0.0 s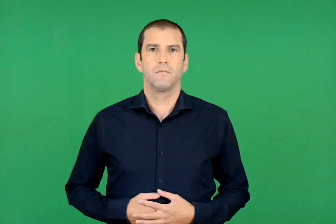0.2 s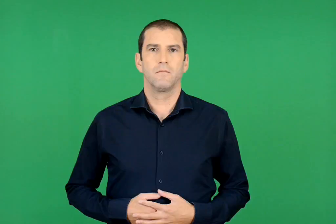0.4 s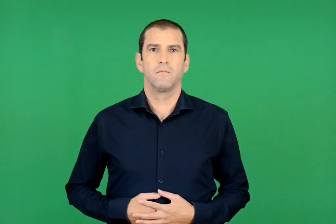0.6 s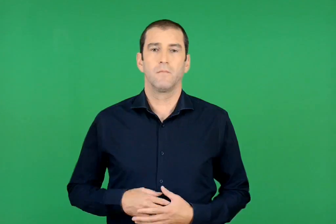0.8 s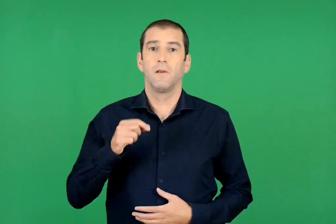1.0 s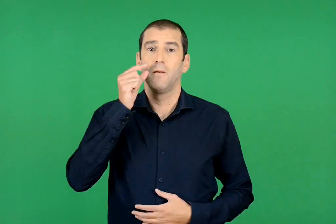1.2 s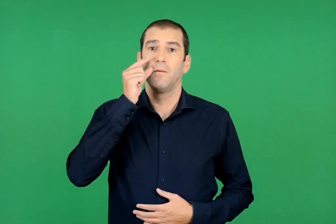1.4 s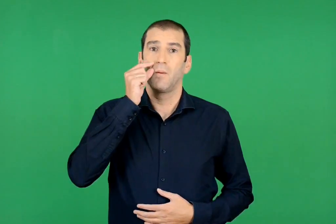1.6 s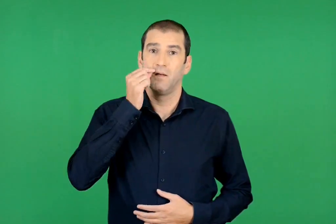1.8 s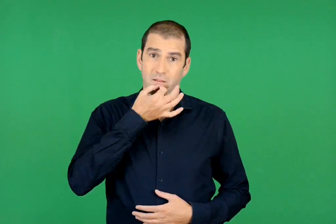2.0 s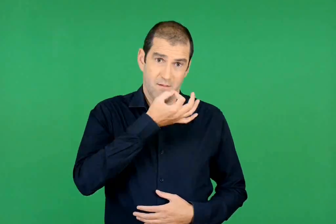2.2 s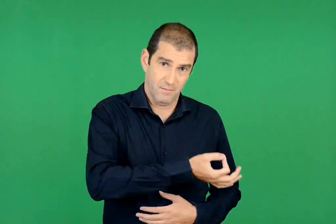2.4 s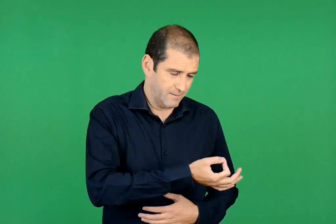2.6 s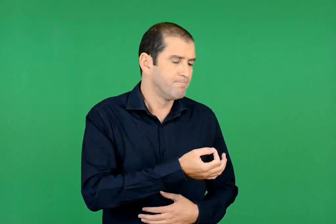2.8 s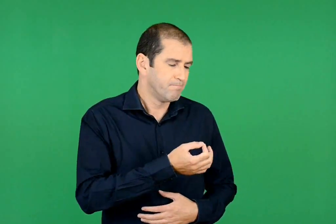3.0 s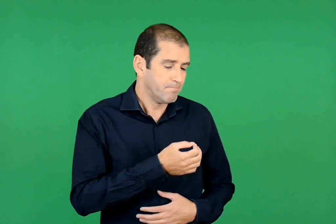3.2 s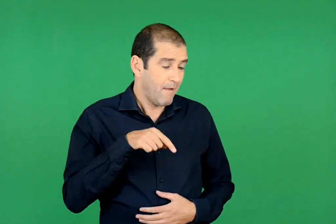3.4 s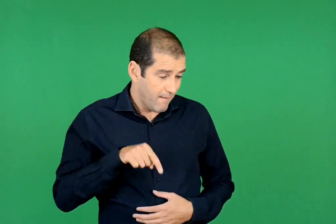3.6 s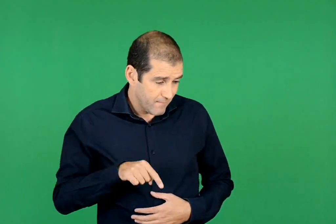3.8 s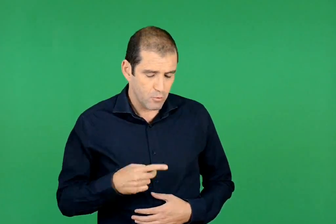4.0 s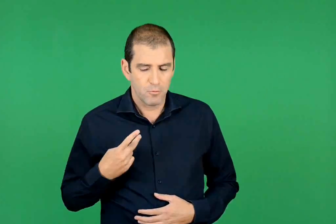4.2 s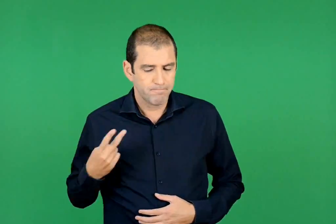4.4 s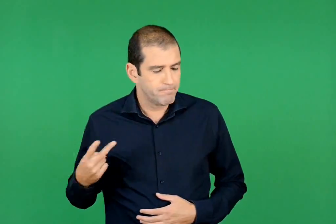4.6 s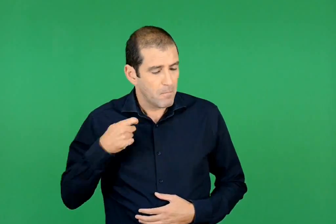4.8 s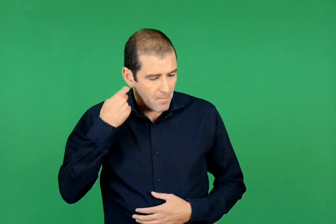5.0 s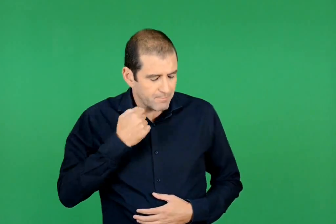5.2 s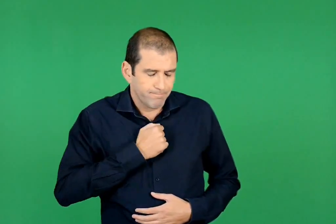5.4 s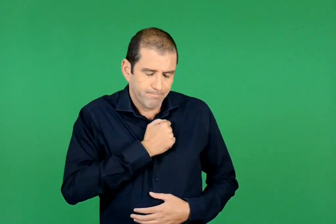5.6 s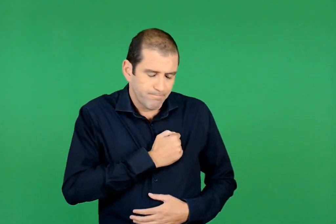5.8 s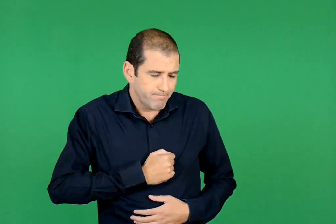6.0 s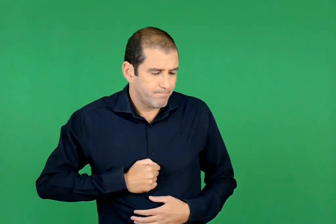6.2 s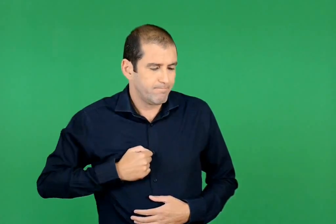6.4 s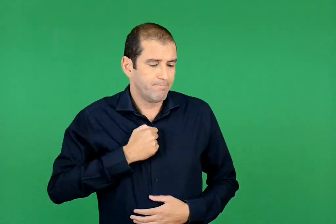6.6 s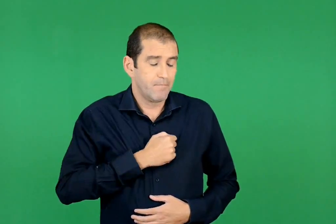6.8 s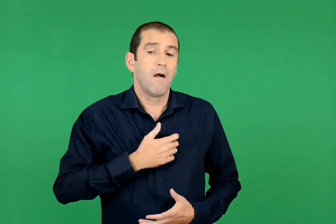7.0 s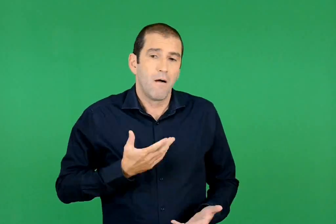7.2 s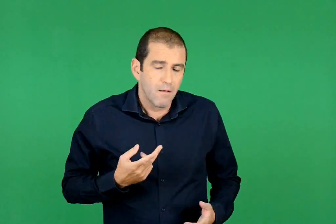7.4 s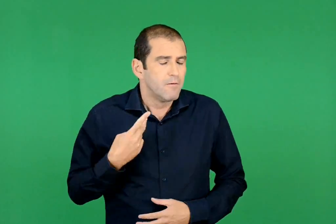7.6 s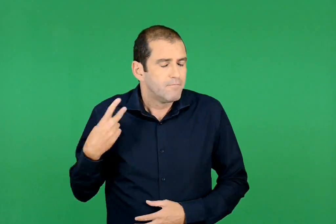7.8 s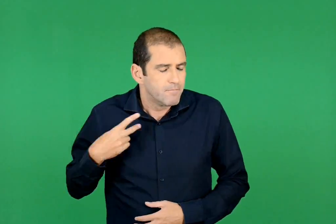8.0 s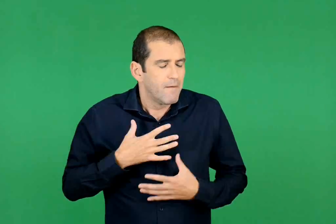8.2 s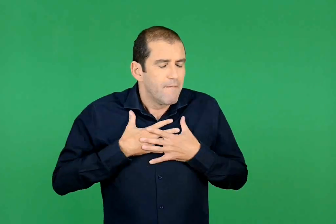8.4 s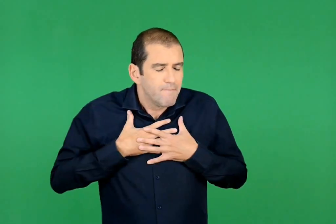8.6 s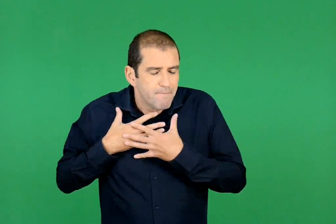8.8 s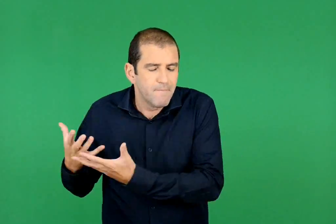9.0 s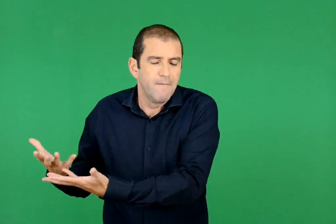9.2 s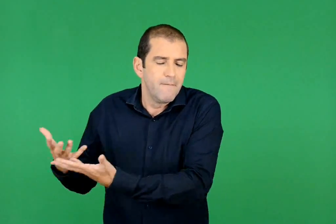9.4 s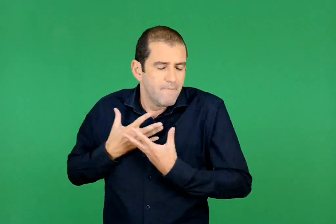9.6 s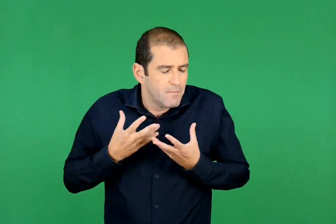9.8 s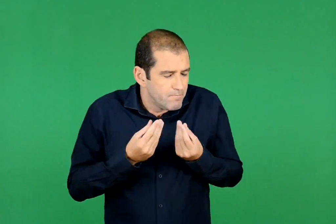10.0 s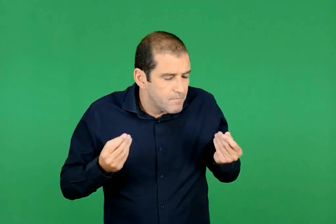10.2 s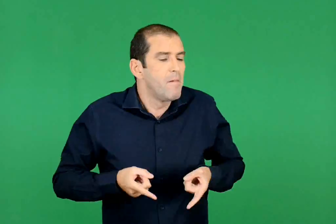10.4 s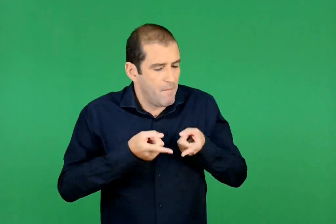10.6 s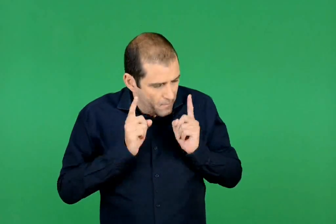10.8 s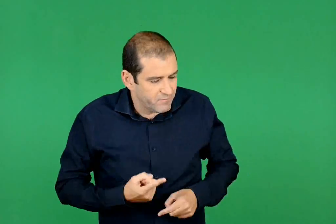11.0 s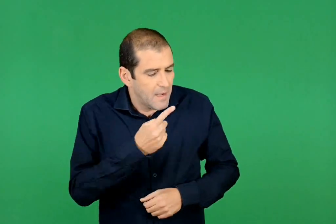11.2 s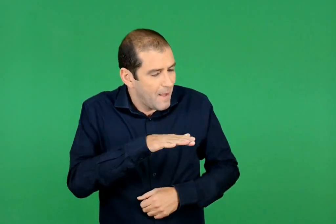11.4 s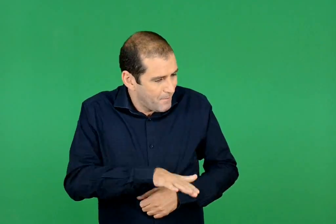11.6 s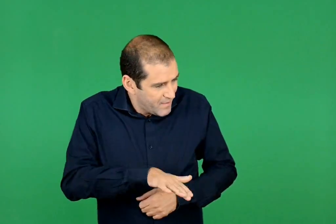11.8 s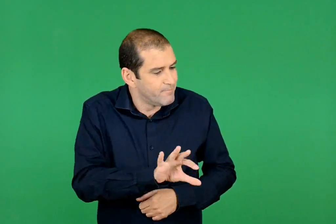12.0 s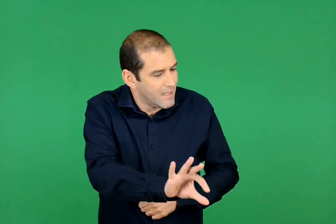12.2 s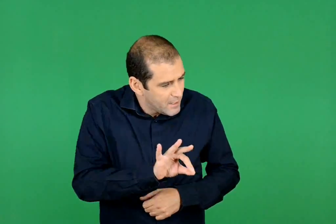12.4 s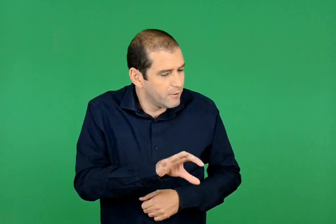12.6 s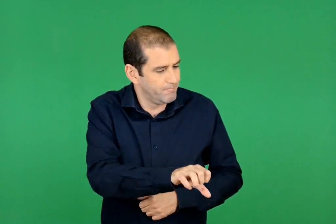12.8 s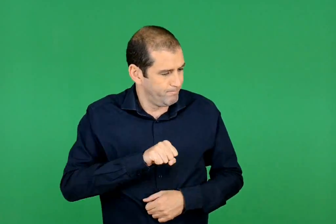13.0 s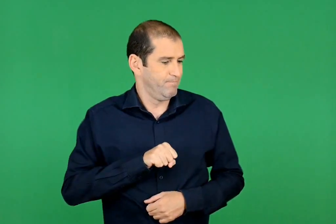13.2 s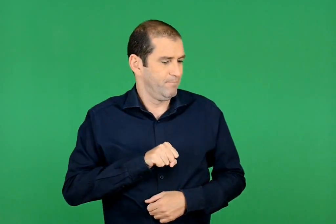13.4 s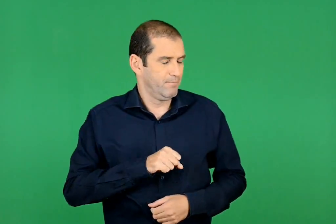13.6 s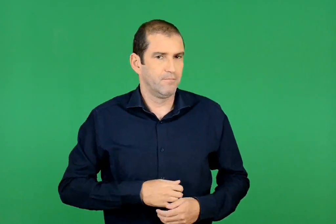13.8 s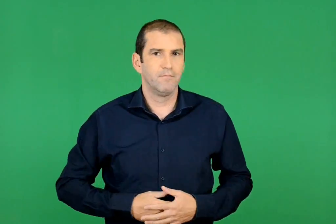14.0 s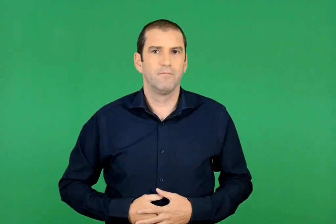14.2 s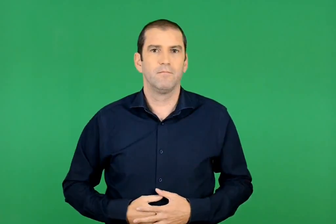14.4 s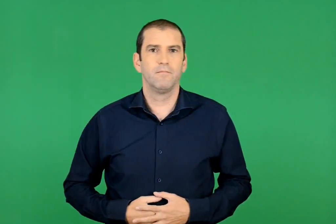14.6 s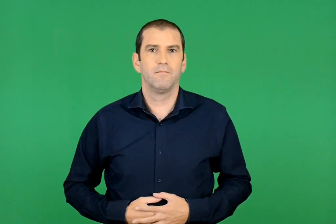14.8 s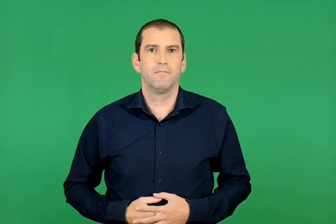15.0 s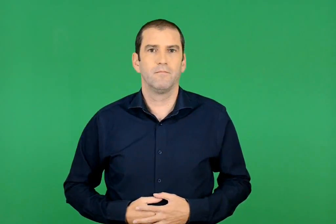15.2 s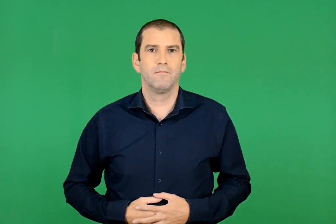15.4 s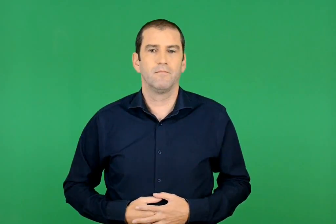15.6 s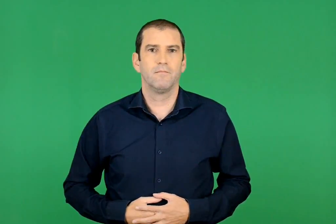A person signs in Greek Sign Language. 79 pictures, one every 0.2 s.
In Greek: αυτό µας έκανε να στενοχωρηθούμε , είπε ο πατέρας , γιατί και η µαµά σου και εγώ θέλαμε πολύ ένα παιδάκι. και η αγάπη µας ήταν τόση , που αποφασίσαμε να υιοθετήσουμε ένα
